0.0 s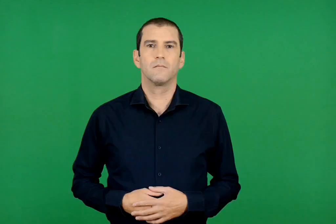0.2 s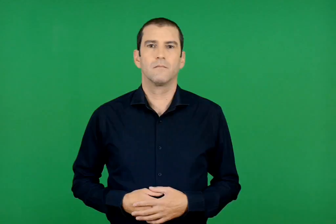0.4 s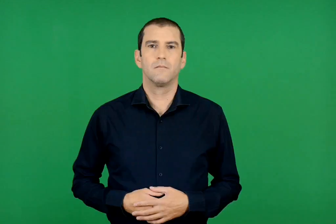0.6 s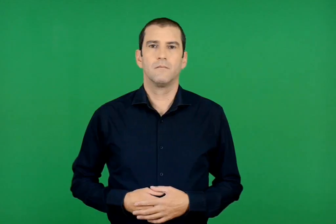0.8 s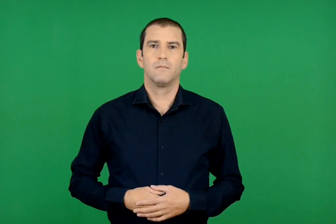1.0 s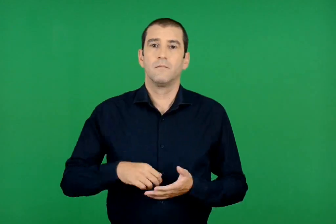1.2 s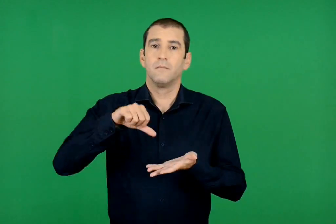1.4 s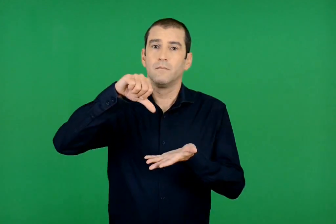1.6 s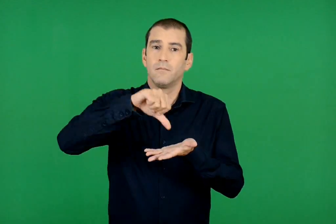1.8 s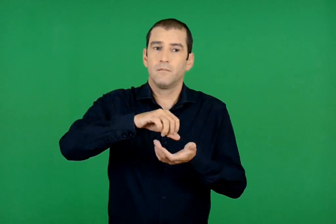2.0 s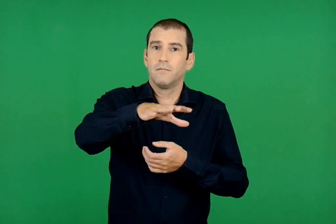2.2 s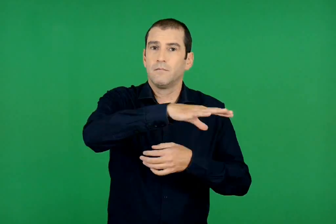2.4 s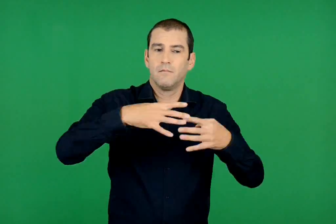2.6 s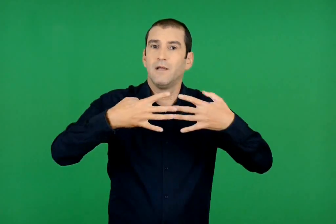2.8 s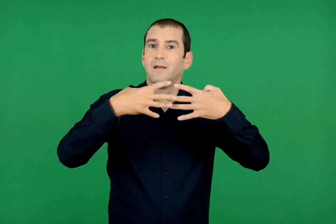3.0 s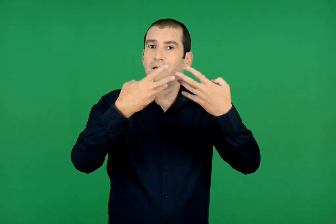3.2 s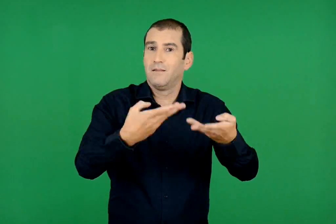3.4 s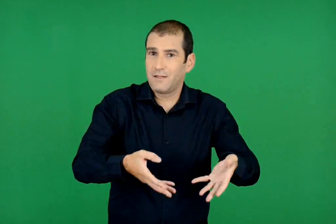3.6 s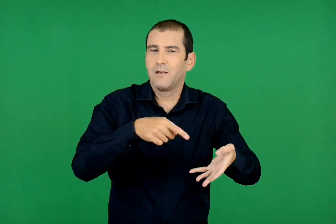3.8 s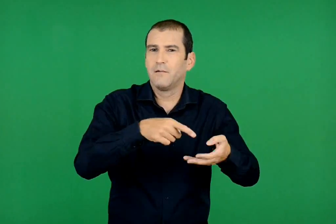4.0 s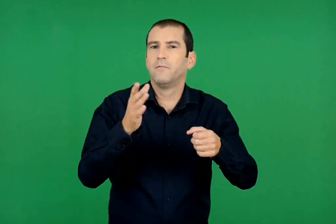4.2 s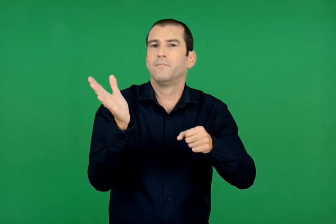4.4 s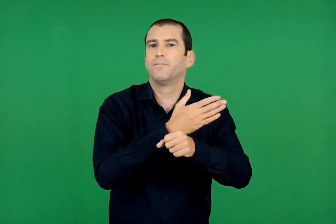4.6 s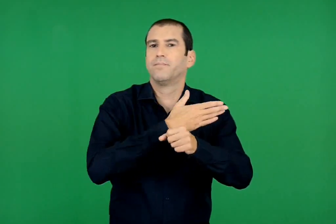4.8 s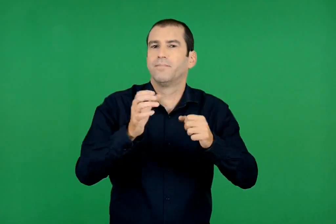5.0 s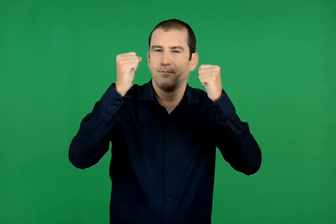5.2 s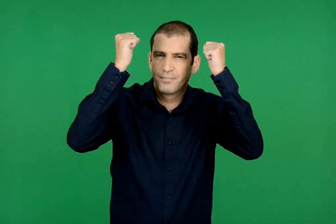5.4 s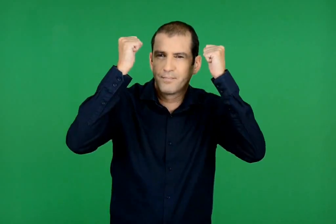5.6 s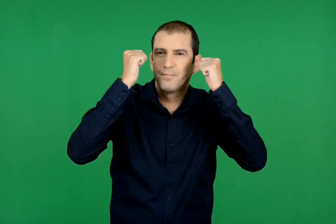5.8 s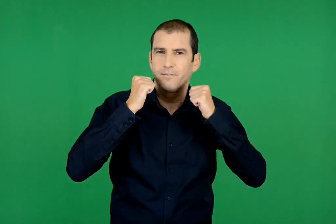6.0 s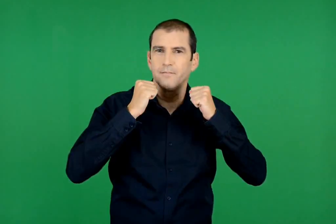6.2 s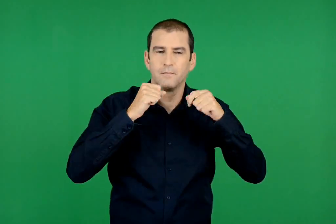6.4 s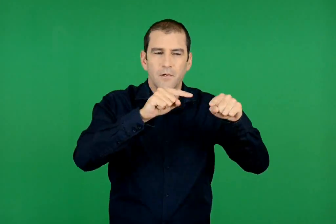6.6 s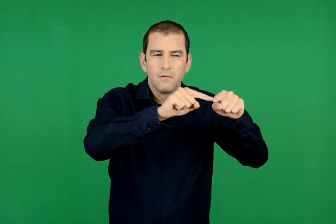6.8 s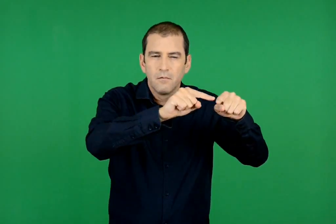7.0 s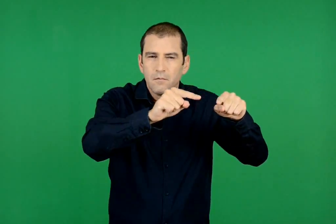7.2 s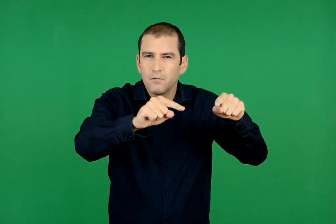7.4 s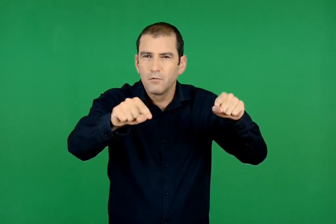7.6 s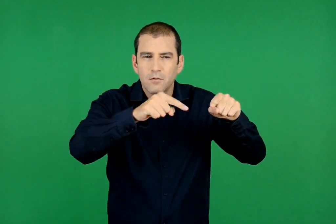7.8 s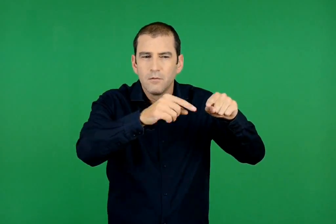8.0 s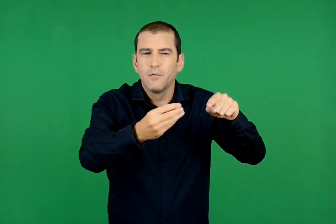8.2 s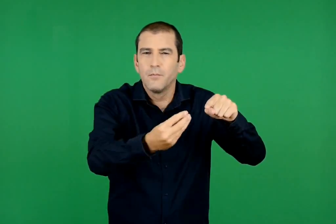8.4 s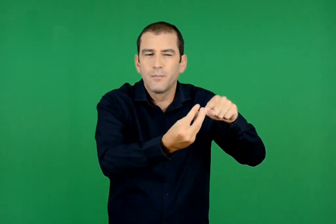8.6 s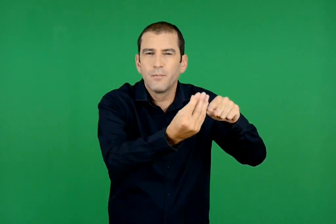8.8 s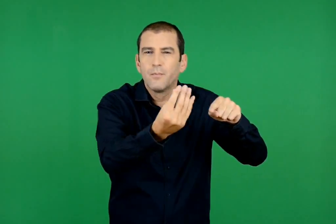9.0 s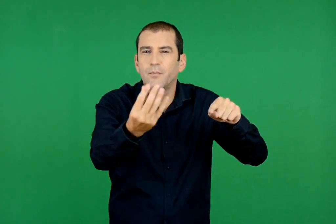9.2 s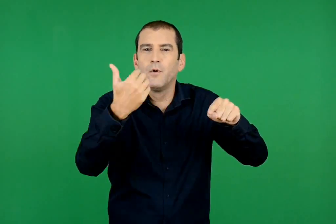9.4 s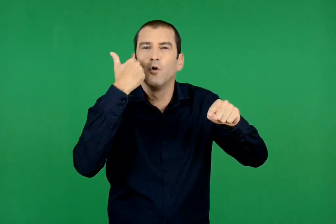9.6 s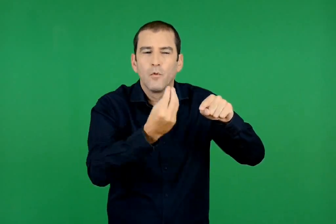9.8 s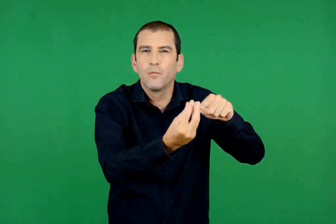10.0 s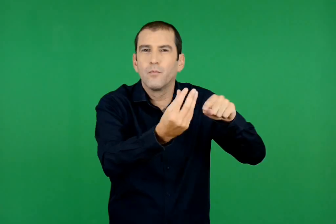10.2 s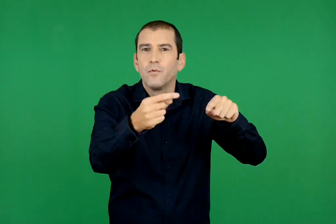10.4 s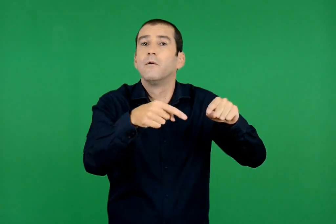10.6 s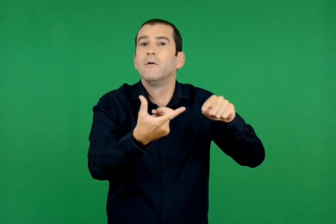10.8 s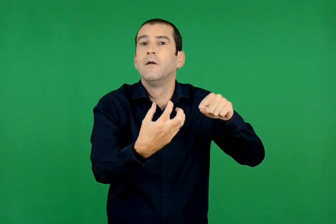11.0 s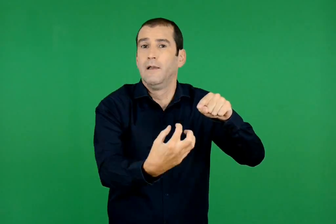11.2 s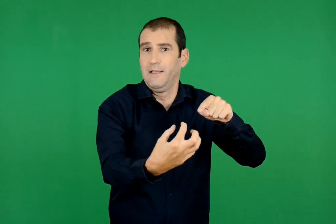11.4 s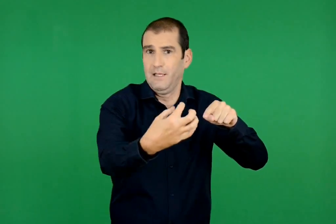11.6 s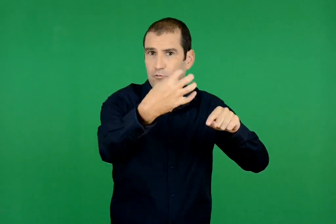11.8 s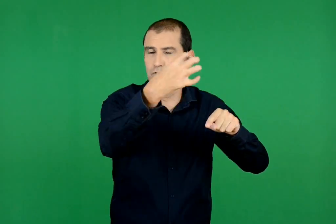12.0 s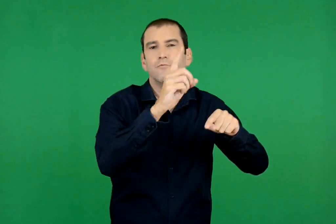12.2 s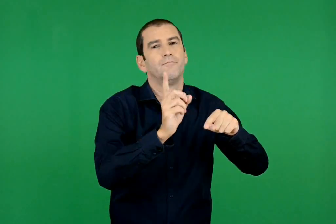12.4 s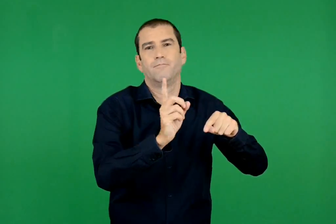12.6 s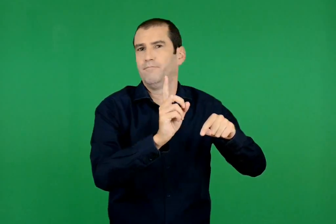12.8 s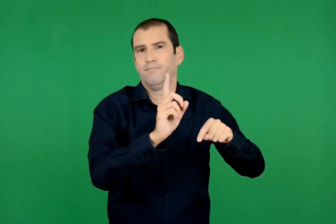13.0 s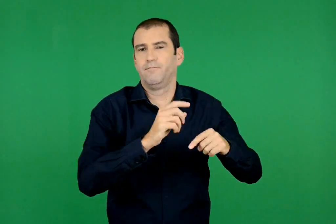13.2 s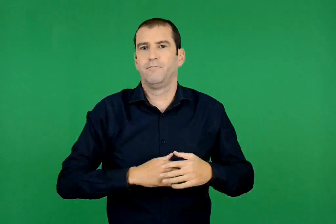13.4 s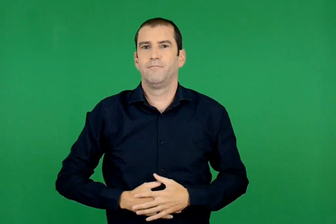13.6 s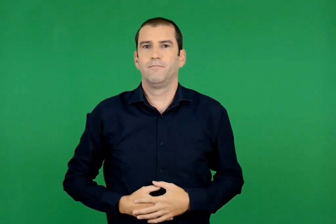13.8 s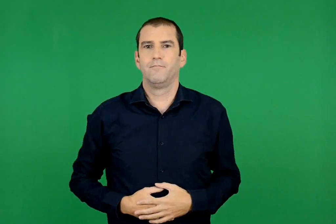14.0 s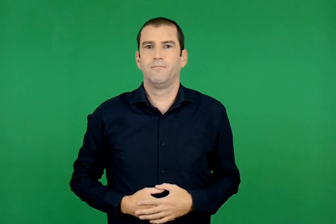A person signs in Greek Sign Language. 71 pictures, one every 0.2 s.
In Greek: η τροία ήταν χαμένη πια. κι όταν σε λίγο ο ορίζοντας πορφυρώθηκε , δεν ήταν από τον ήλιο που ανέτειλε
